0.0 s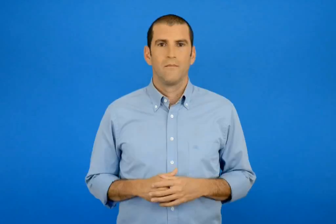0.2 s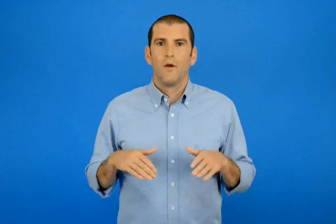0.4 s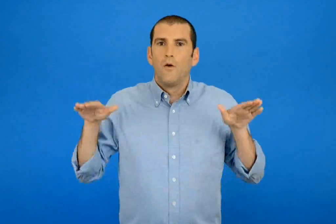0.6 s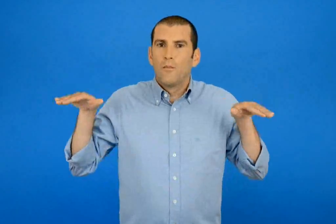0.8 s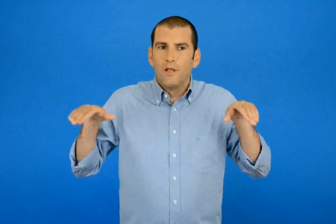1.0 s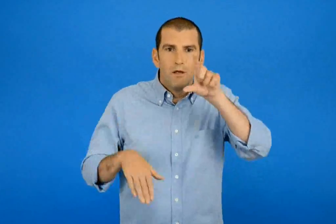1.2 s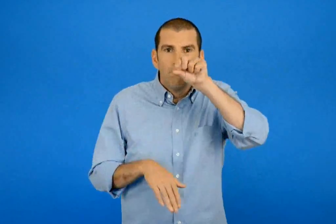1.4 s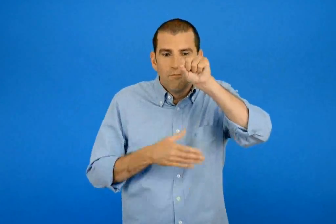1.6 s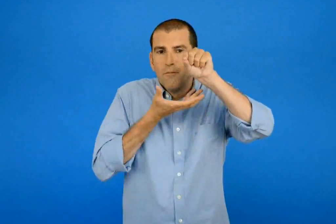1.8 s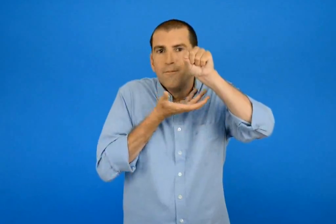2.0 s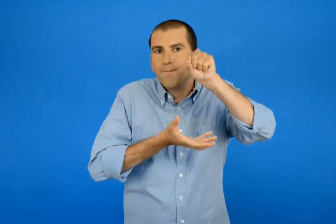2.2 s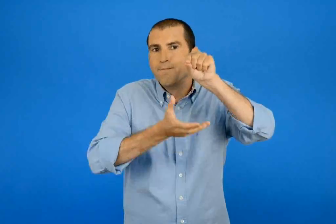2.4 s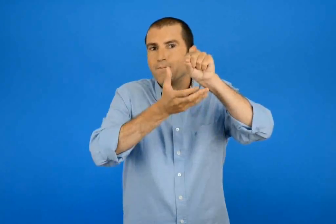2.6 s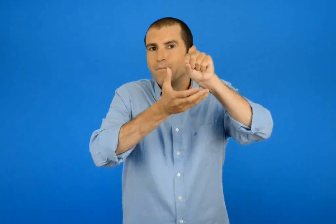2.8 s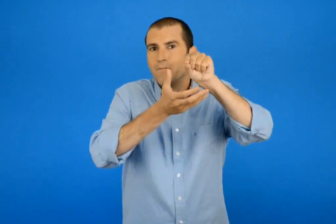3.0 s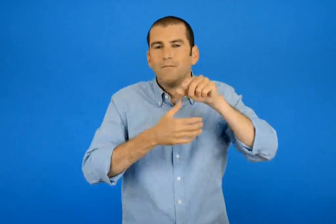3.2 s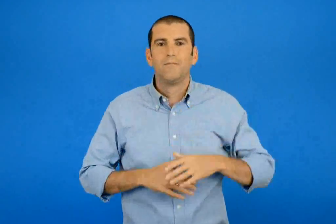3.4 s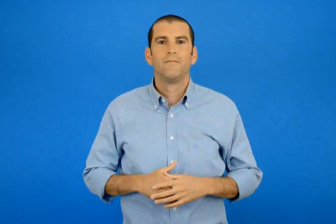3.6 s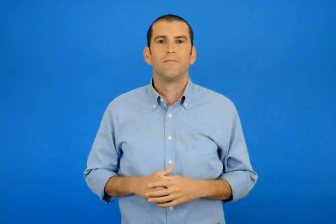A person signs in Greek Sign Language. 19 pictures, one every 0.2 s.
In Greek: πελεκάνος
